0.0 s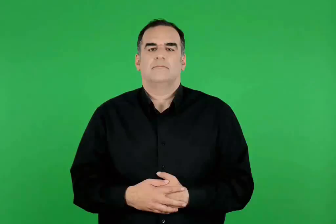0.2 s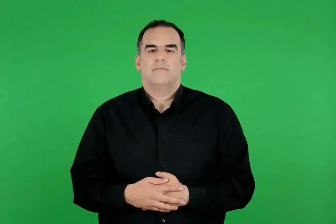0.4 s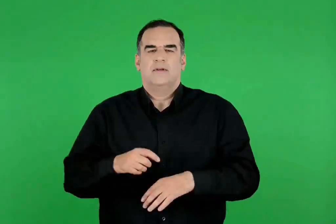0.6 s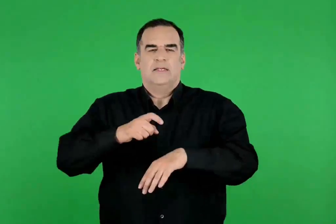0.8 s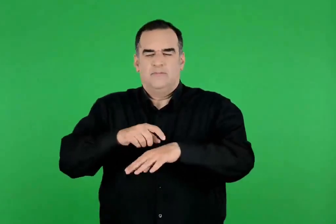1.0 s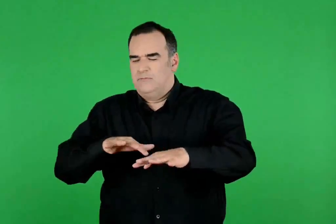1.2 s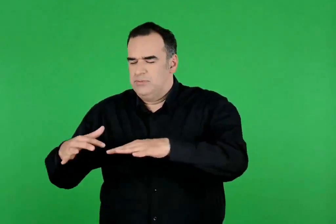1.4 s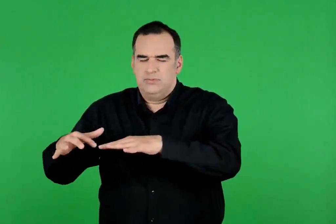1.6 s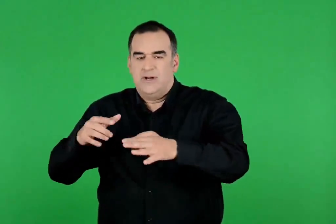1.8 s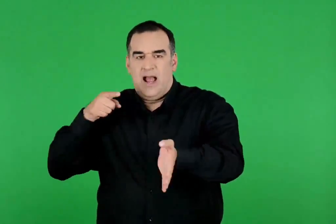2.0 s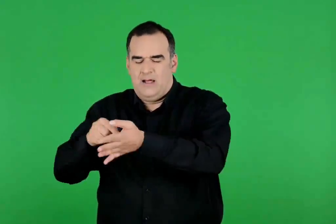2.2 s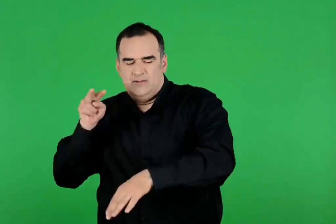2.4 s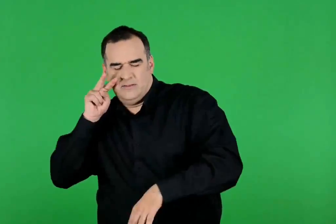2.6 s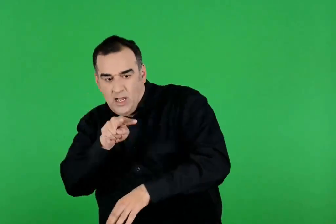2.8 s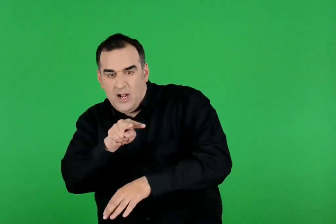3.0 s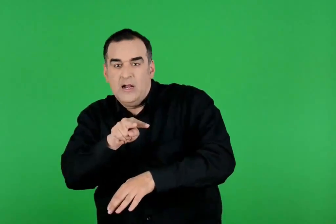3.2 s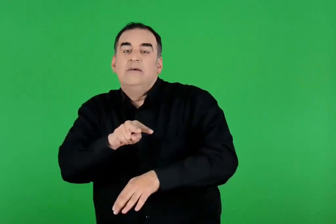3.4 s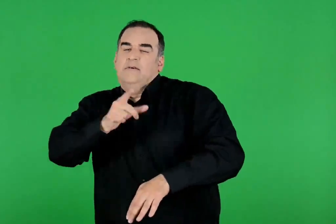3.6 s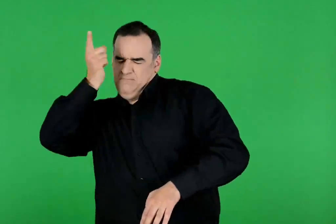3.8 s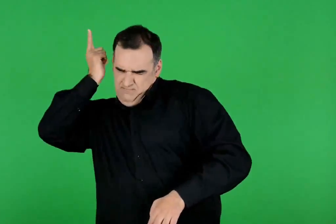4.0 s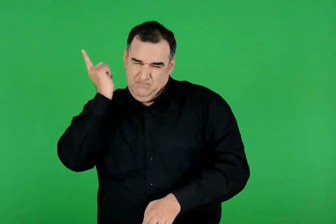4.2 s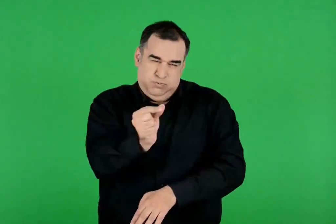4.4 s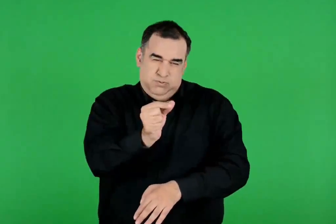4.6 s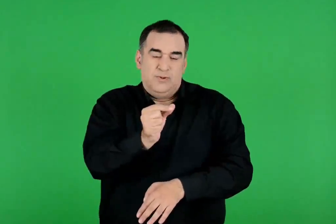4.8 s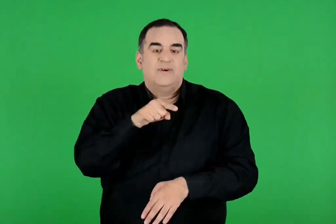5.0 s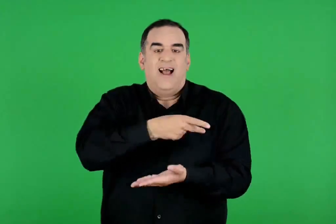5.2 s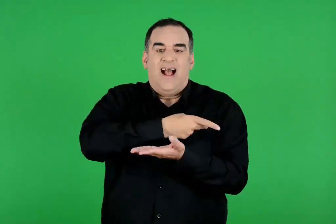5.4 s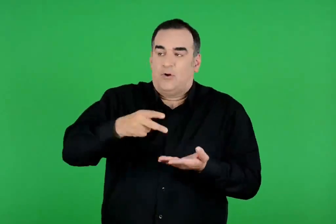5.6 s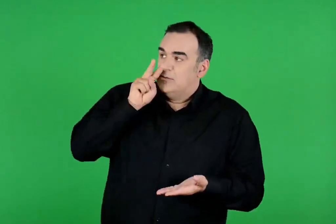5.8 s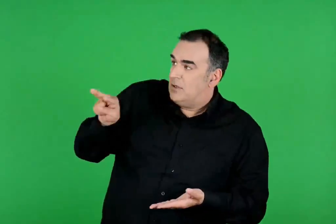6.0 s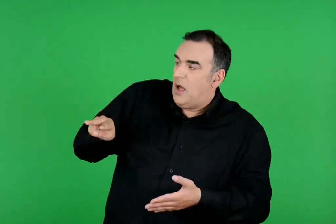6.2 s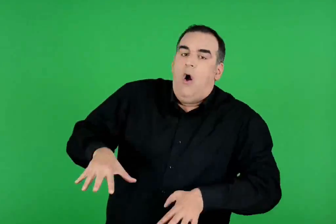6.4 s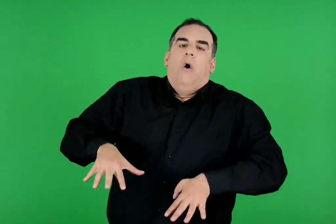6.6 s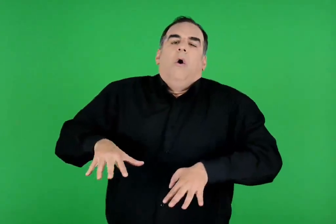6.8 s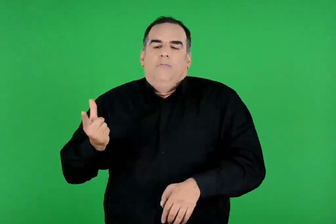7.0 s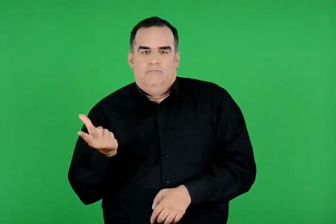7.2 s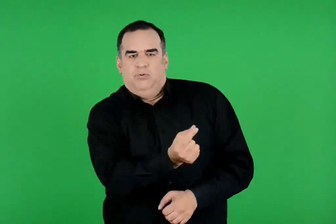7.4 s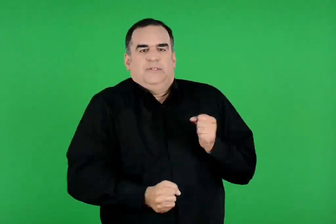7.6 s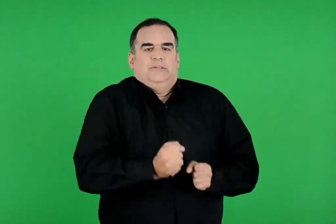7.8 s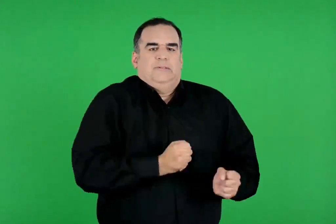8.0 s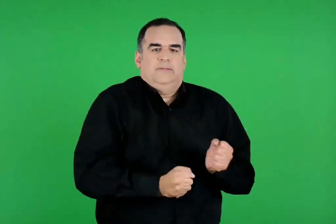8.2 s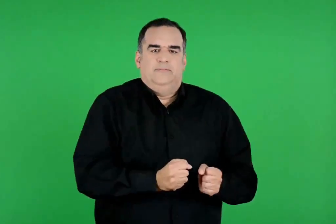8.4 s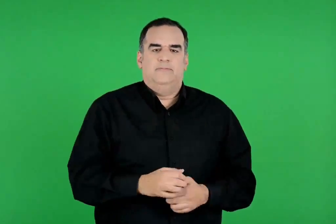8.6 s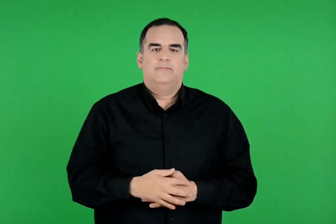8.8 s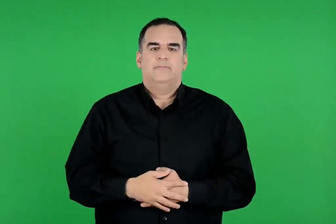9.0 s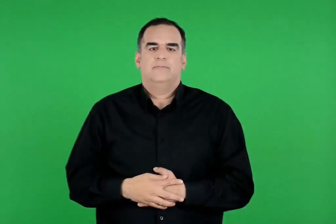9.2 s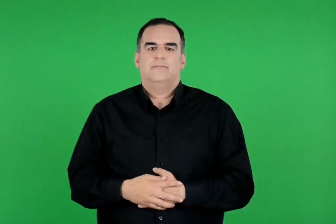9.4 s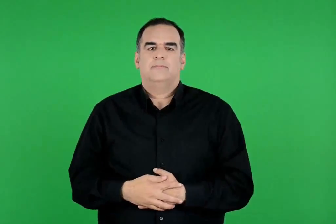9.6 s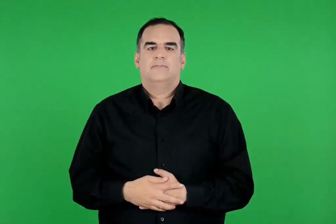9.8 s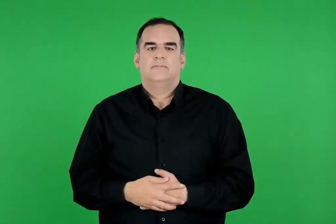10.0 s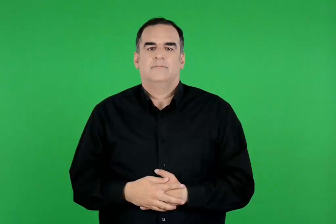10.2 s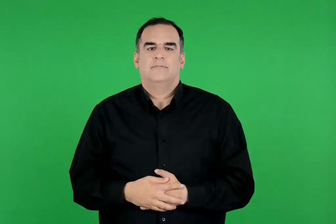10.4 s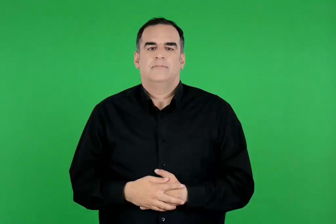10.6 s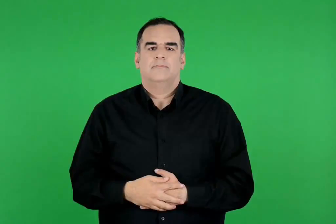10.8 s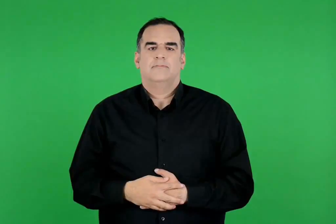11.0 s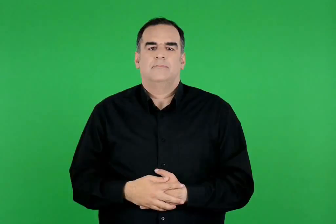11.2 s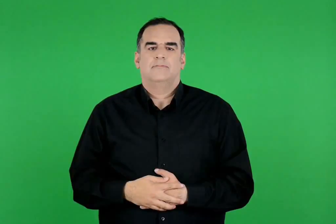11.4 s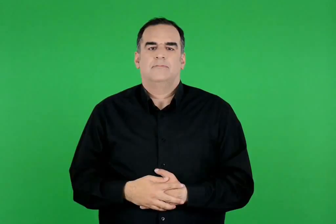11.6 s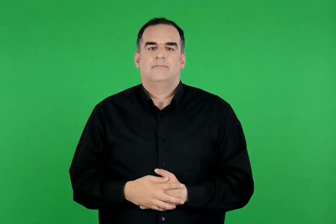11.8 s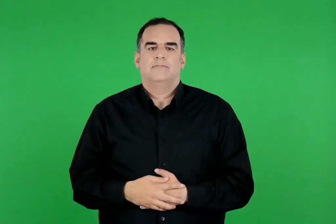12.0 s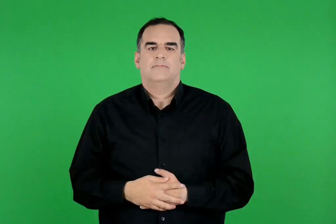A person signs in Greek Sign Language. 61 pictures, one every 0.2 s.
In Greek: κάποια στιγμή τον είδε ο αχιλλέας κι όρμησε σαν το θεριό επάνω του. ο έκτορας τα έχασε κι άρχισε να τρέχει
